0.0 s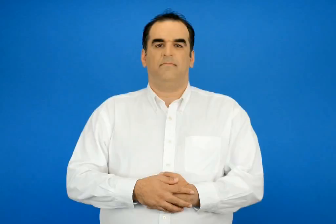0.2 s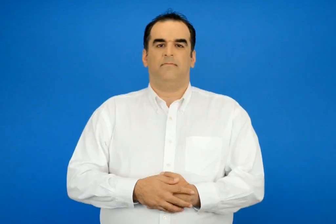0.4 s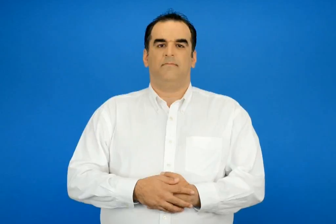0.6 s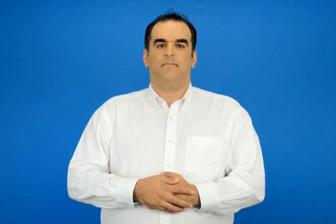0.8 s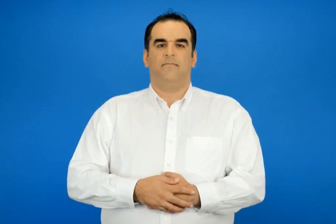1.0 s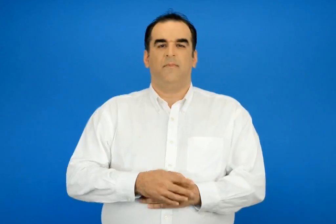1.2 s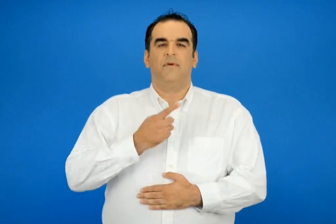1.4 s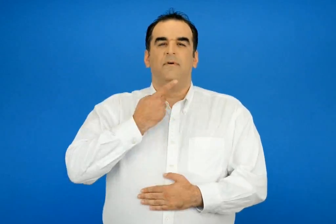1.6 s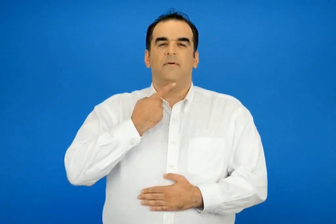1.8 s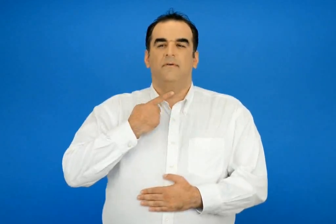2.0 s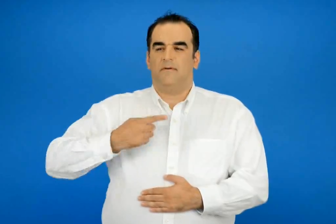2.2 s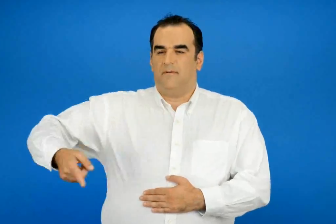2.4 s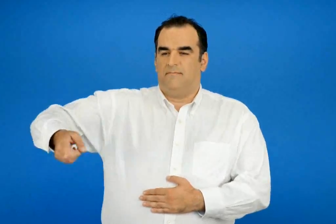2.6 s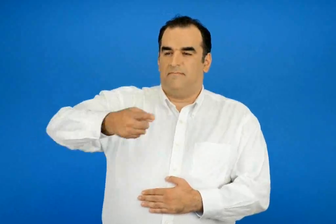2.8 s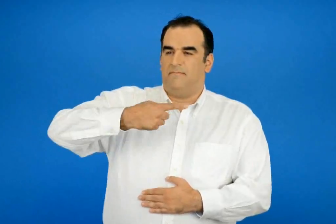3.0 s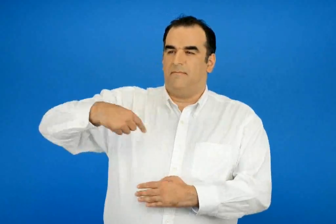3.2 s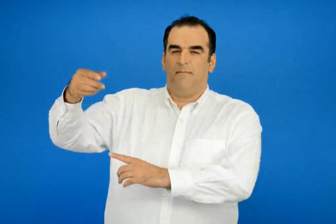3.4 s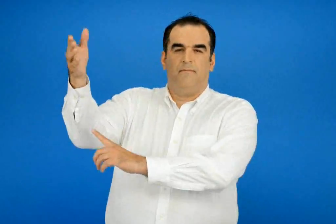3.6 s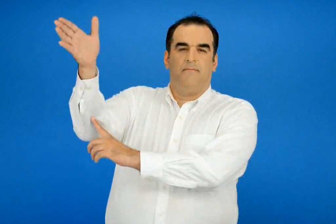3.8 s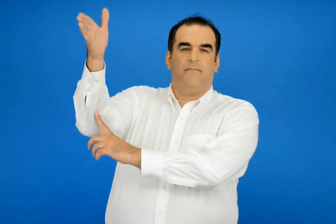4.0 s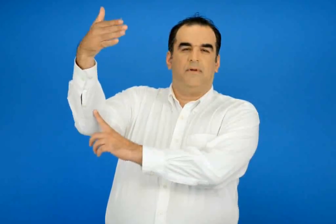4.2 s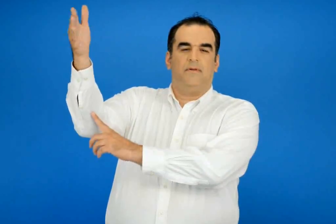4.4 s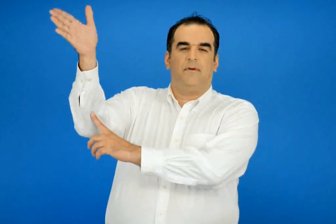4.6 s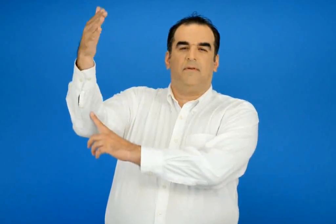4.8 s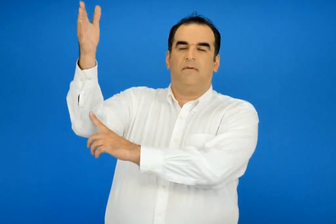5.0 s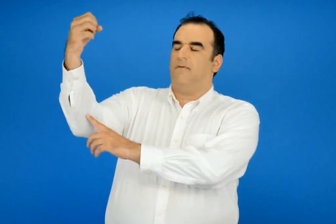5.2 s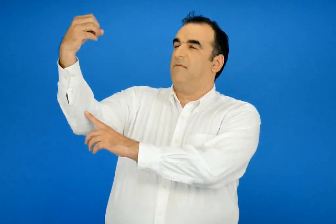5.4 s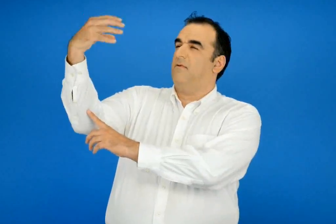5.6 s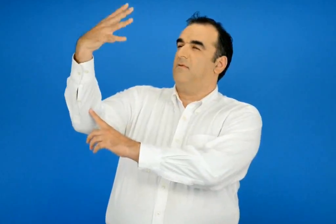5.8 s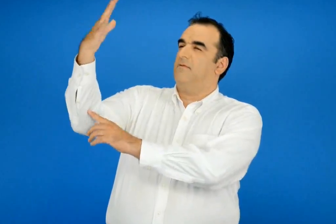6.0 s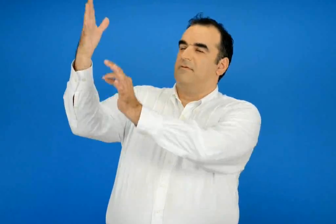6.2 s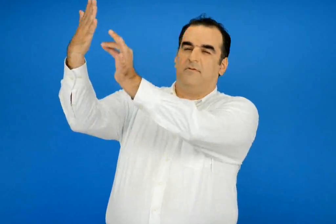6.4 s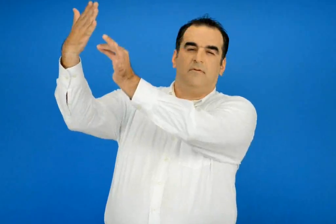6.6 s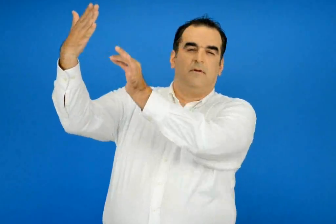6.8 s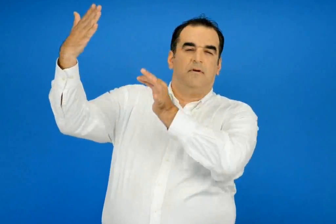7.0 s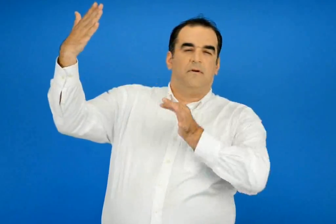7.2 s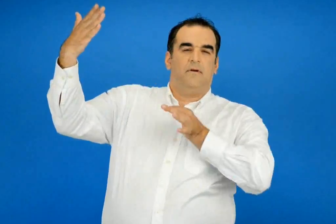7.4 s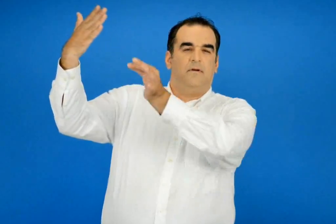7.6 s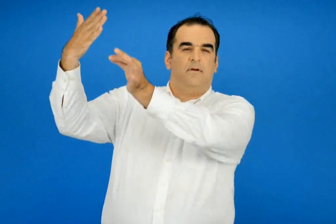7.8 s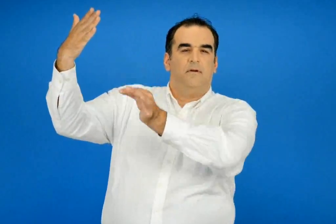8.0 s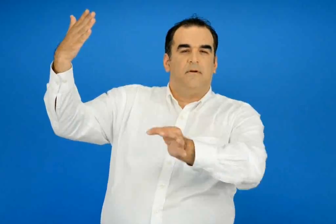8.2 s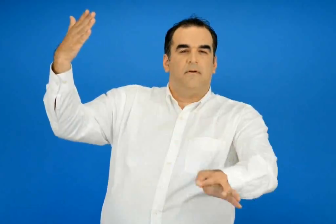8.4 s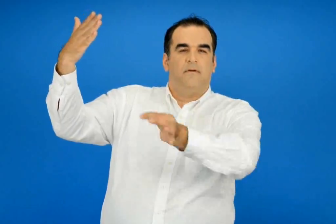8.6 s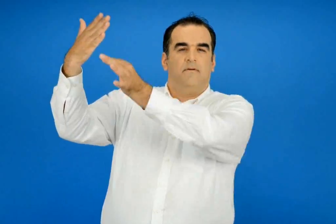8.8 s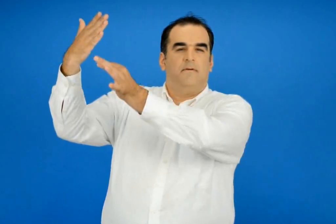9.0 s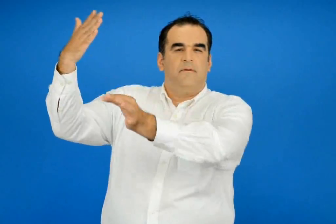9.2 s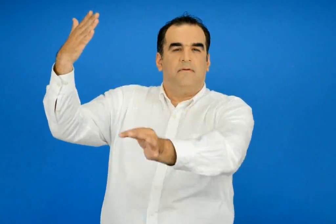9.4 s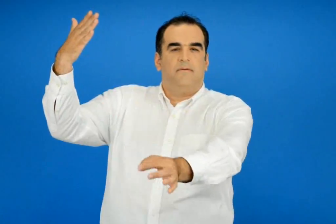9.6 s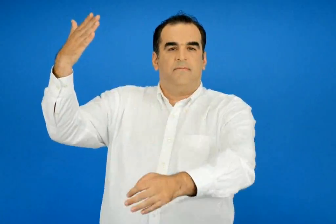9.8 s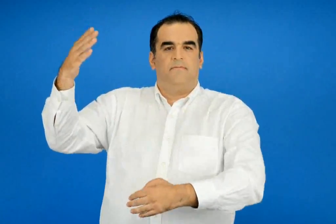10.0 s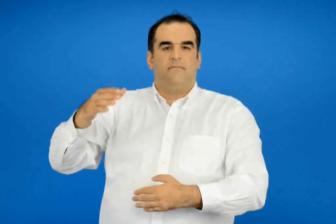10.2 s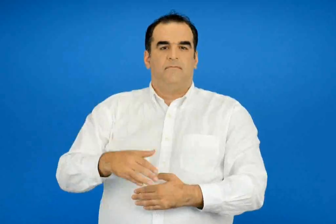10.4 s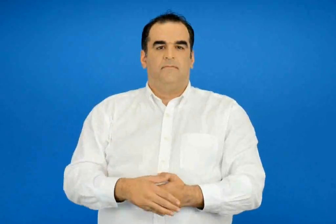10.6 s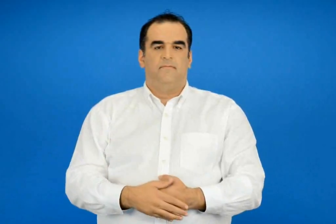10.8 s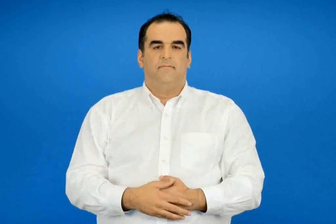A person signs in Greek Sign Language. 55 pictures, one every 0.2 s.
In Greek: η γλυκιά μας η πατρίδα λάμπει σαν την ηλιαχτίδα
